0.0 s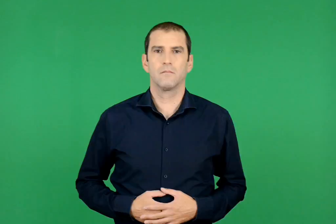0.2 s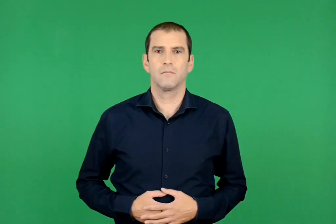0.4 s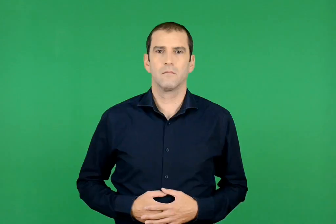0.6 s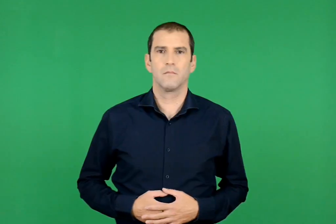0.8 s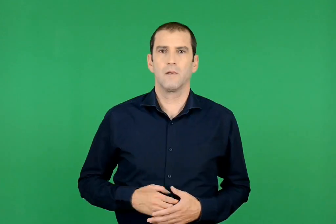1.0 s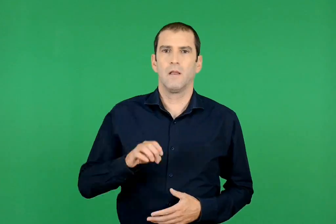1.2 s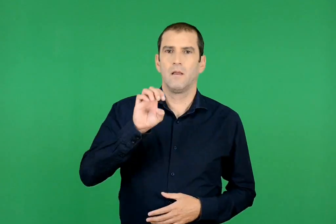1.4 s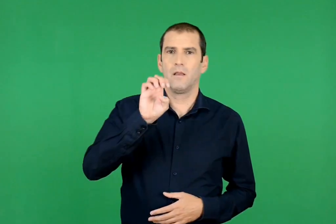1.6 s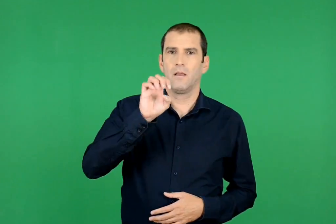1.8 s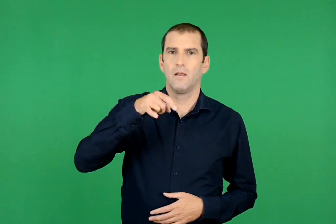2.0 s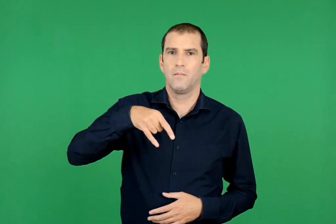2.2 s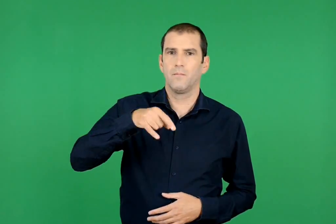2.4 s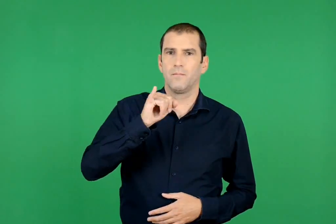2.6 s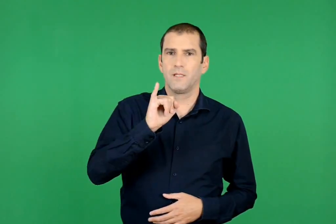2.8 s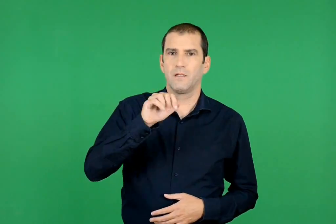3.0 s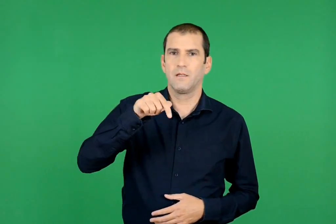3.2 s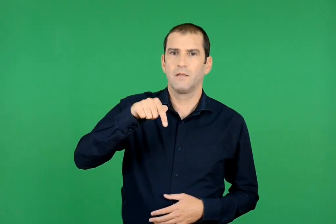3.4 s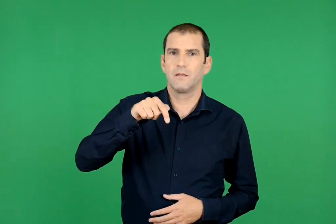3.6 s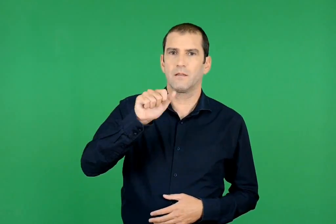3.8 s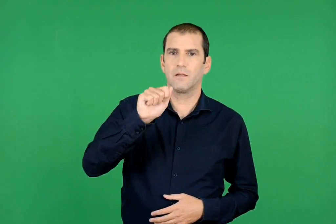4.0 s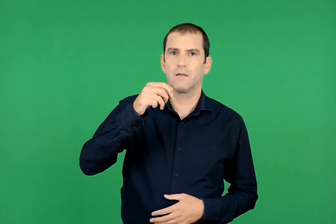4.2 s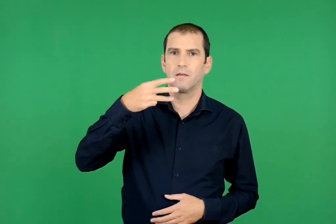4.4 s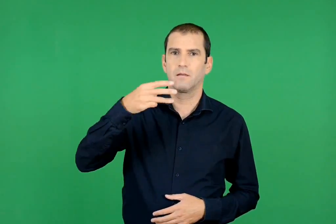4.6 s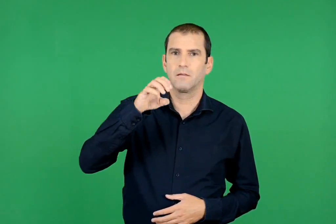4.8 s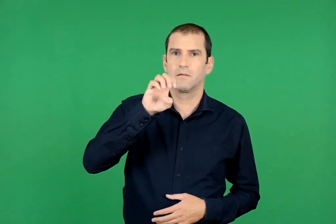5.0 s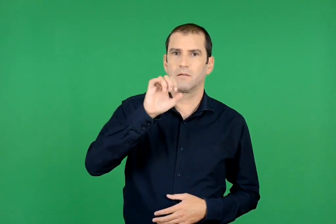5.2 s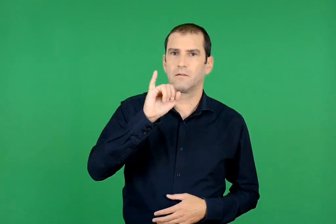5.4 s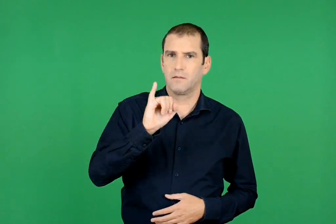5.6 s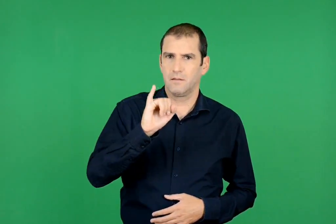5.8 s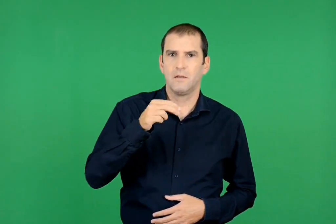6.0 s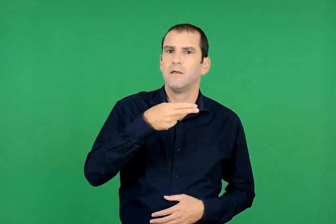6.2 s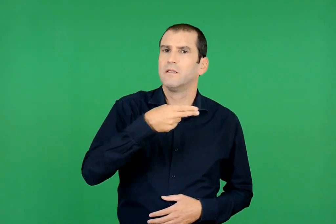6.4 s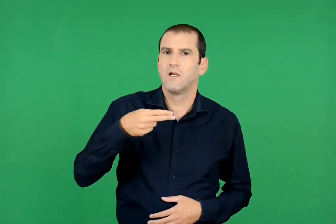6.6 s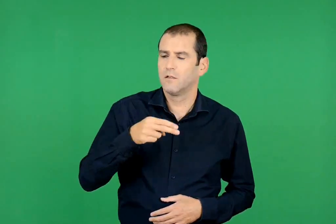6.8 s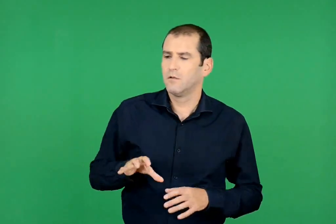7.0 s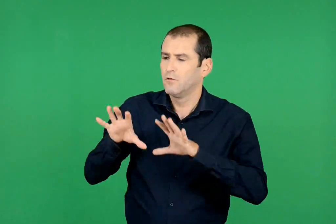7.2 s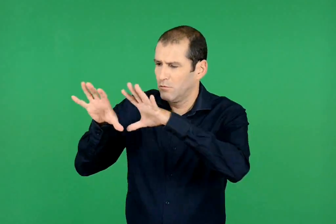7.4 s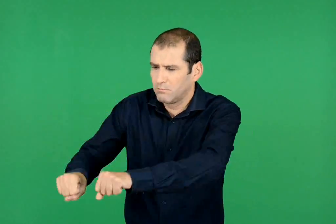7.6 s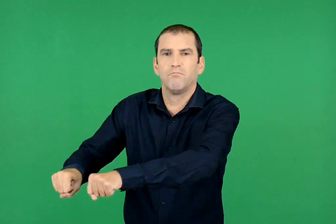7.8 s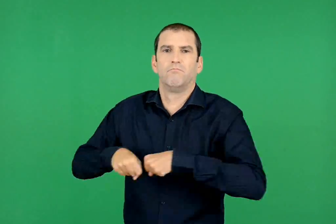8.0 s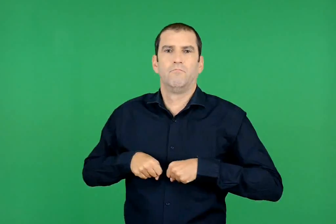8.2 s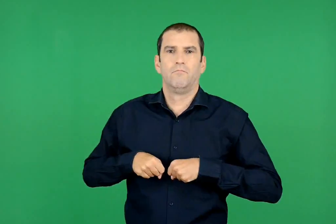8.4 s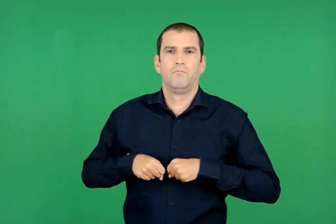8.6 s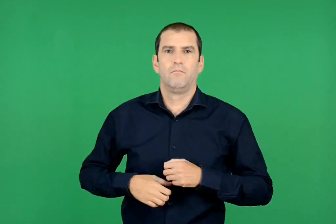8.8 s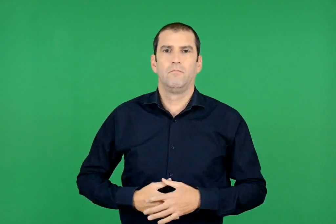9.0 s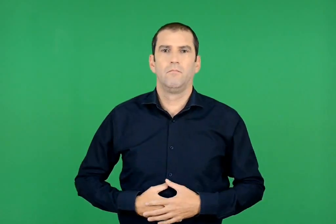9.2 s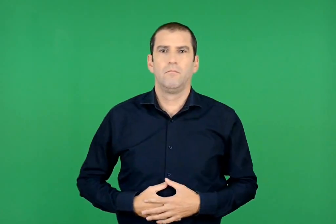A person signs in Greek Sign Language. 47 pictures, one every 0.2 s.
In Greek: το είχανε επιτάξει το είχαν πάρει με τη βία
